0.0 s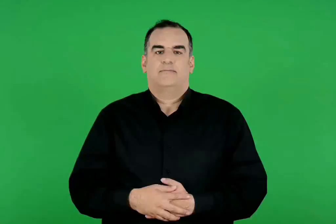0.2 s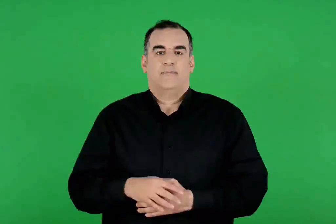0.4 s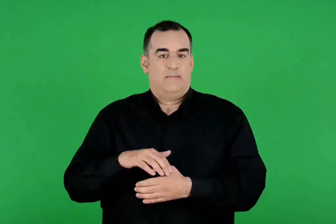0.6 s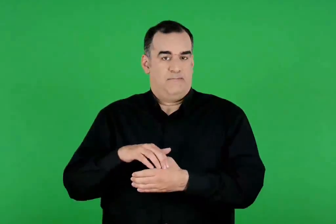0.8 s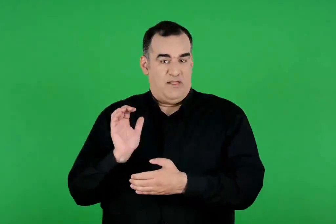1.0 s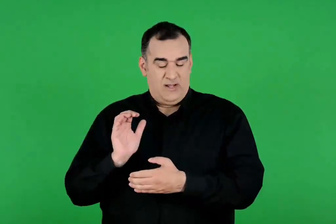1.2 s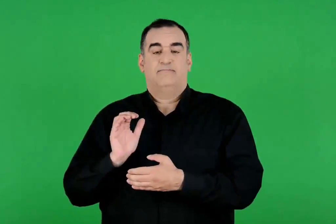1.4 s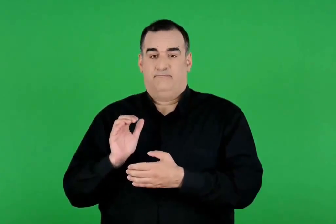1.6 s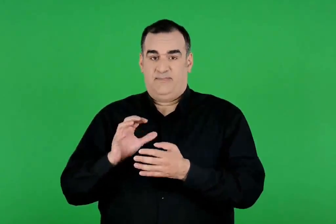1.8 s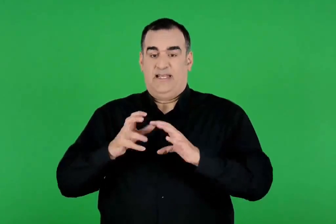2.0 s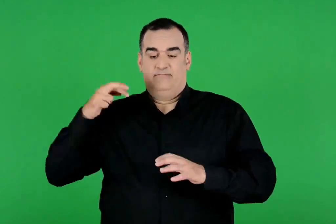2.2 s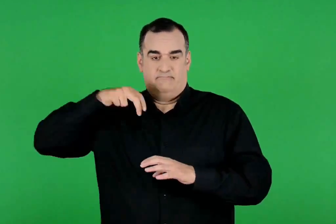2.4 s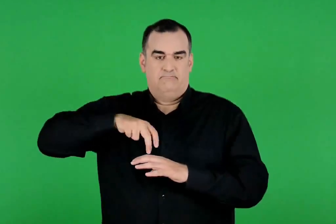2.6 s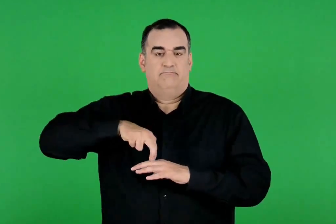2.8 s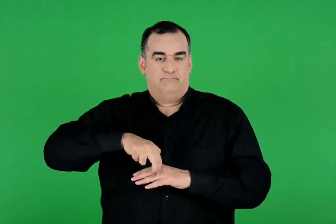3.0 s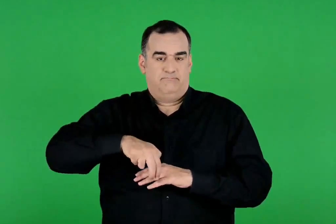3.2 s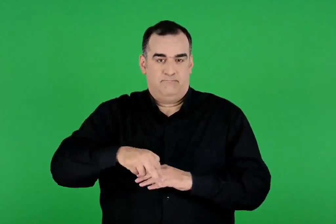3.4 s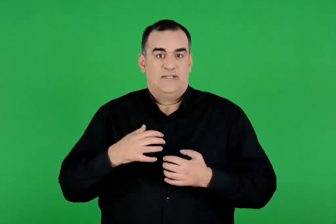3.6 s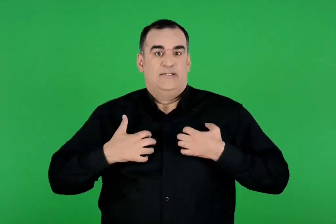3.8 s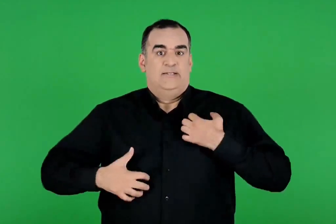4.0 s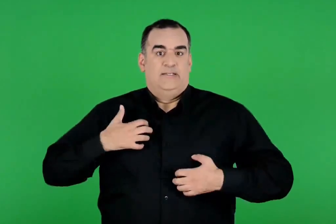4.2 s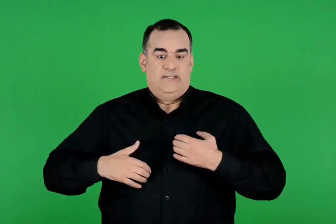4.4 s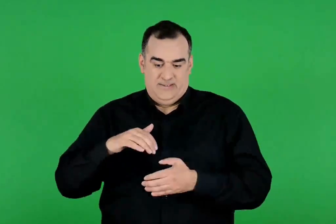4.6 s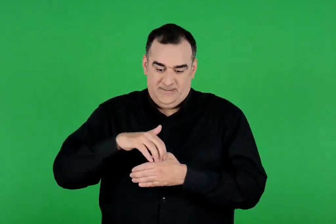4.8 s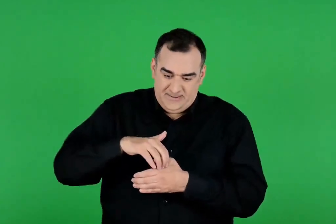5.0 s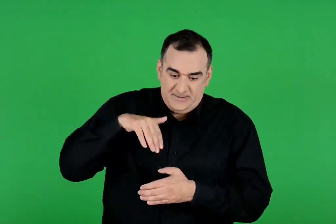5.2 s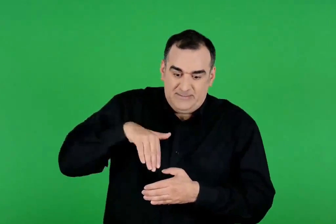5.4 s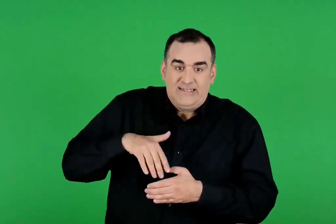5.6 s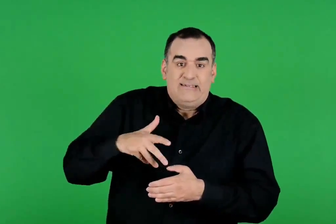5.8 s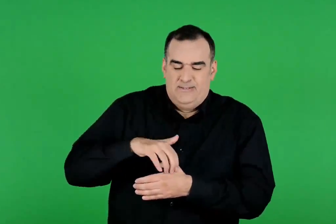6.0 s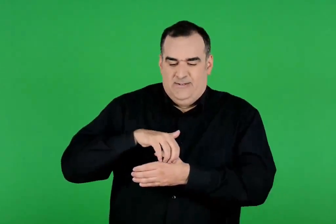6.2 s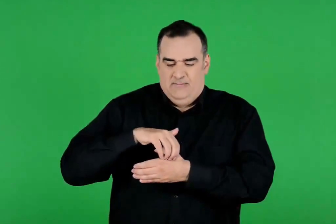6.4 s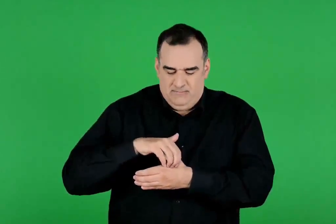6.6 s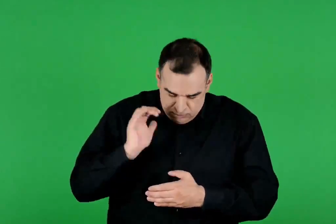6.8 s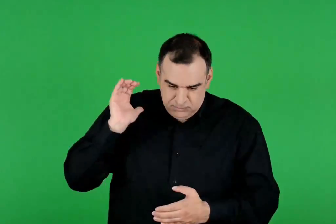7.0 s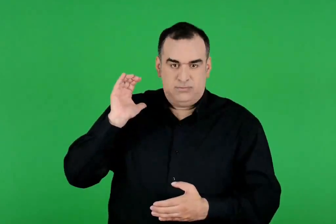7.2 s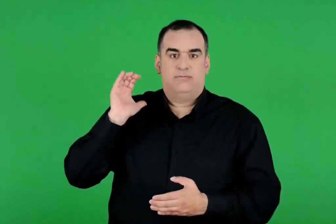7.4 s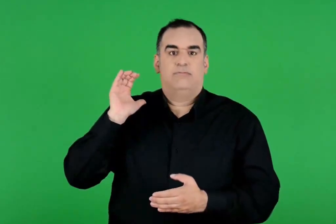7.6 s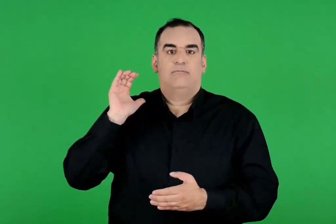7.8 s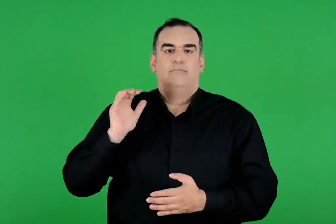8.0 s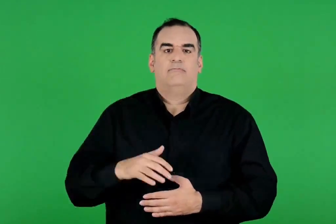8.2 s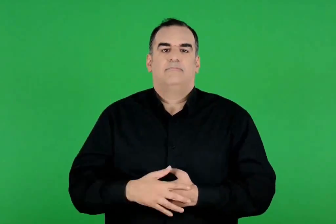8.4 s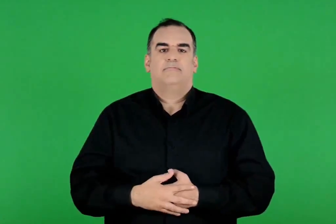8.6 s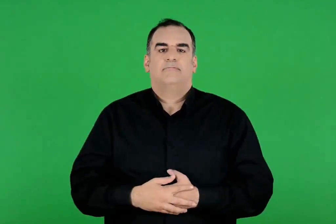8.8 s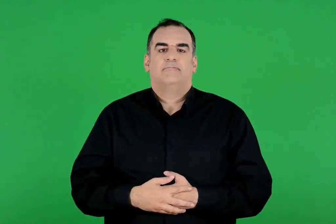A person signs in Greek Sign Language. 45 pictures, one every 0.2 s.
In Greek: η πανδώρα , αφού κατέβηκε στη γη , γεμάτη περιέργεια άνοιξε το πιθάρι
